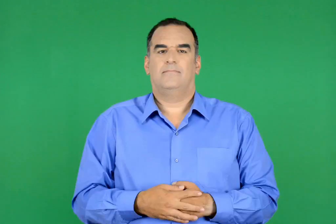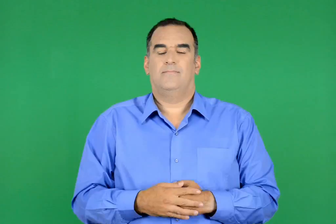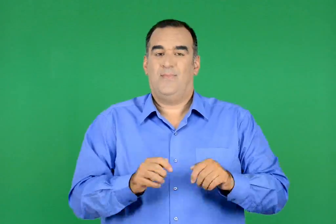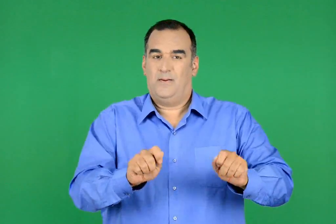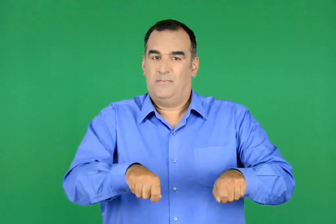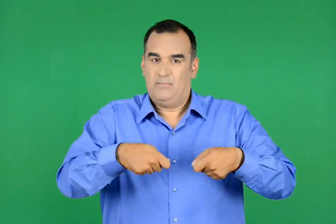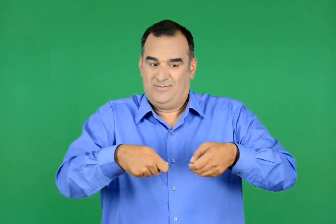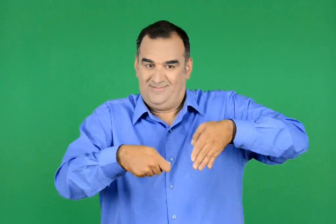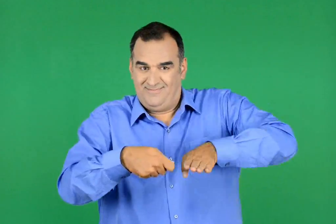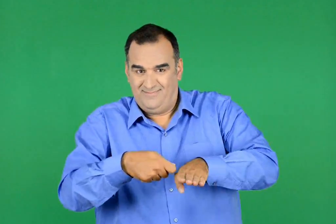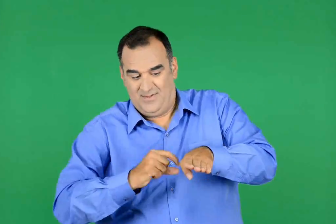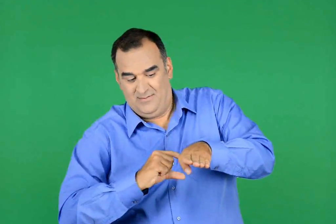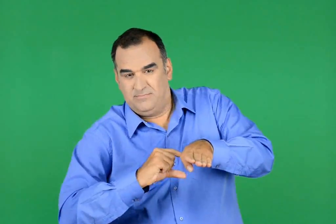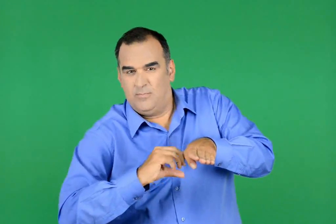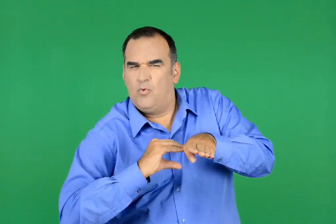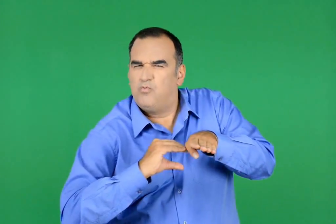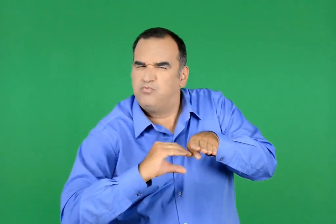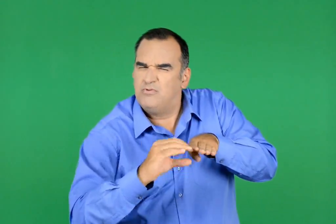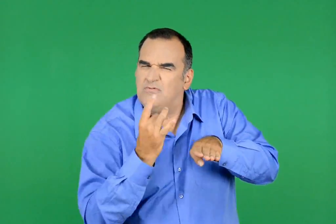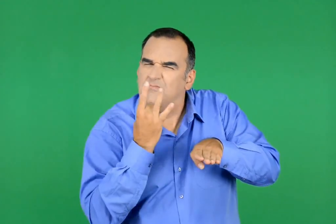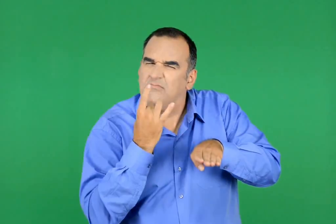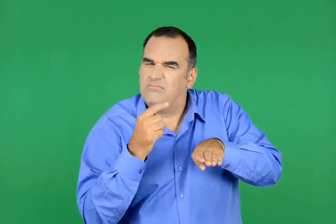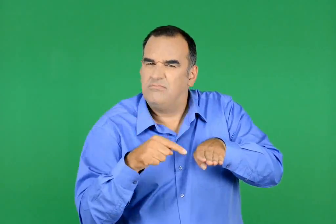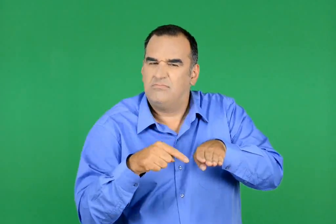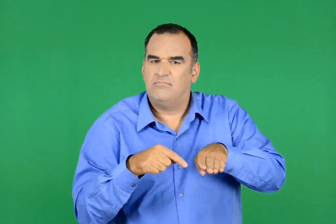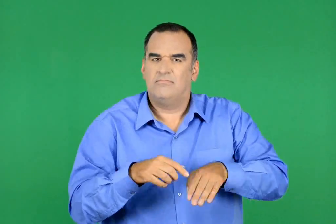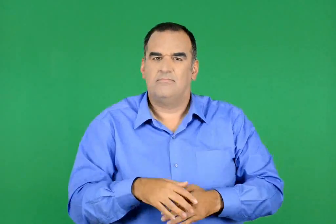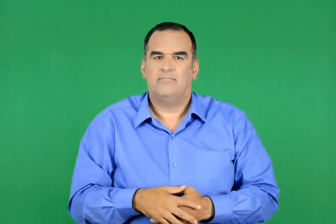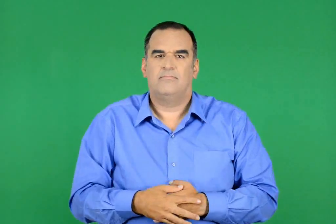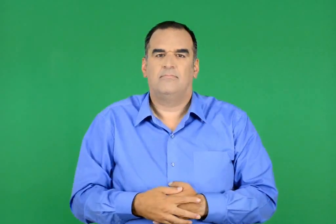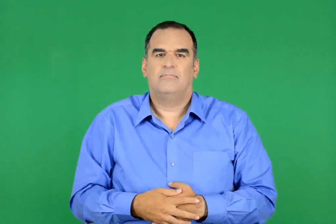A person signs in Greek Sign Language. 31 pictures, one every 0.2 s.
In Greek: τα παπούτσια κατέληγαν σε βαριές σιδερένιες σόλες
